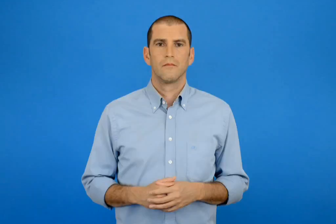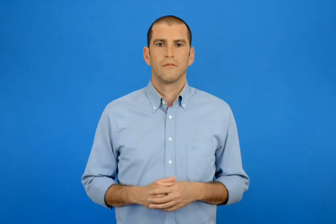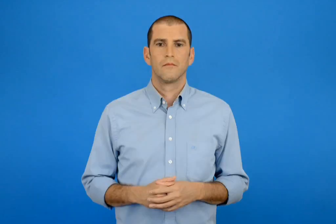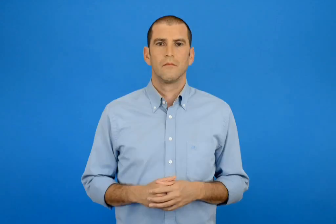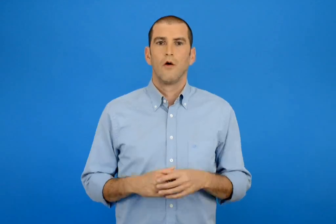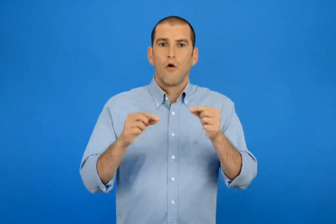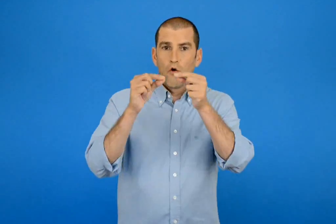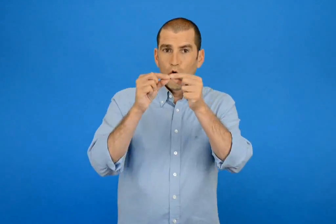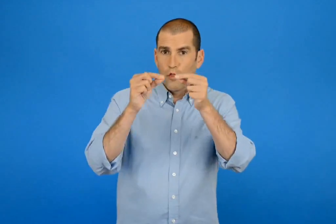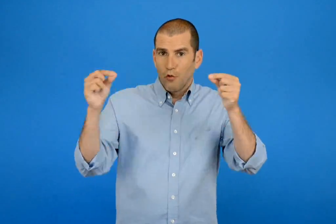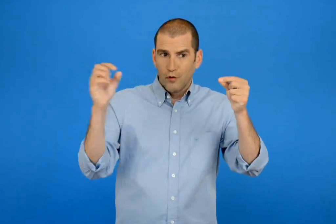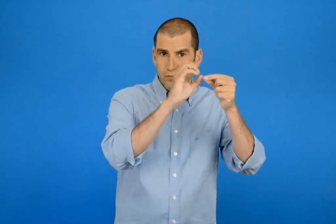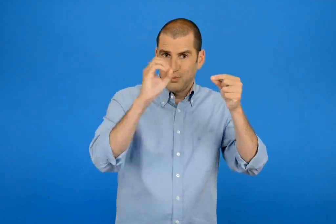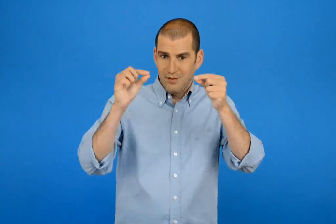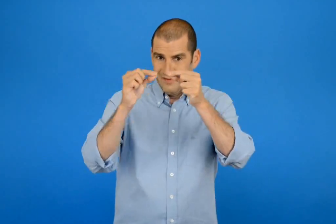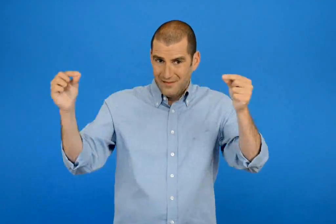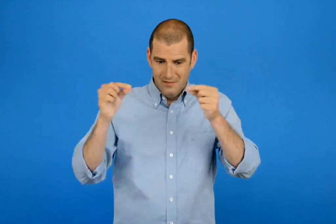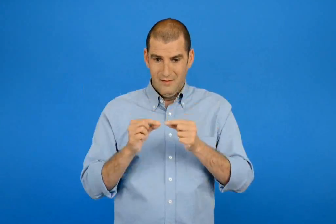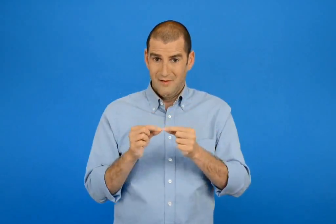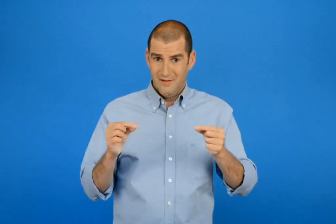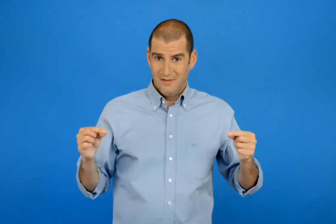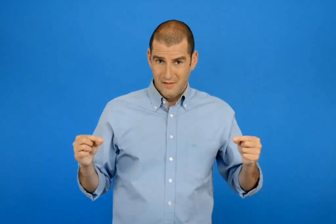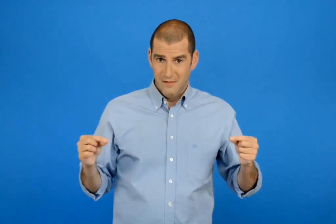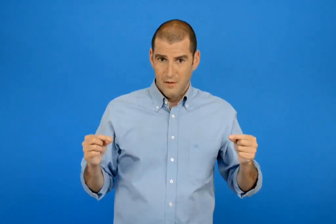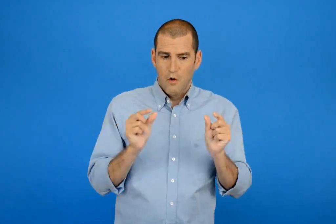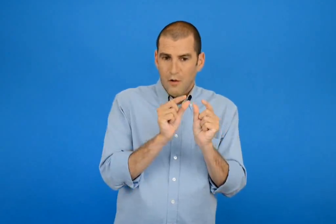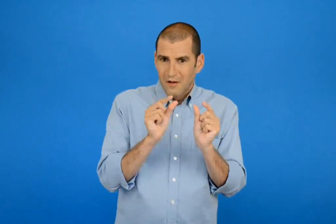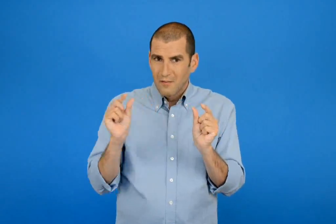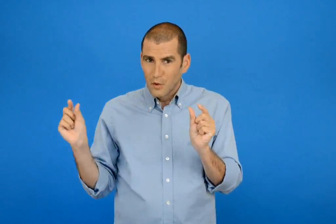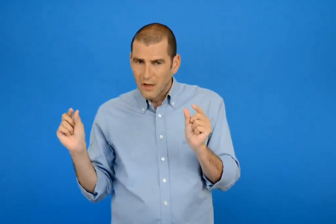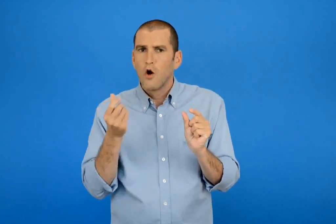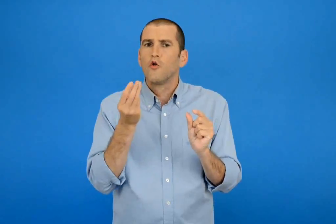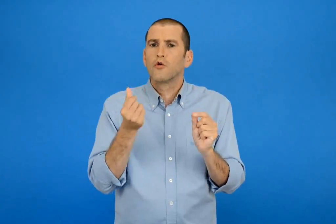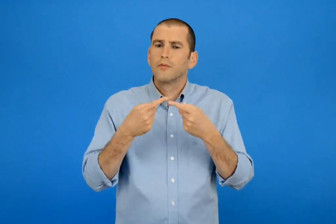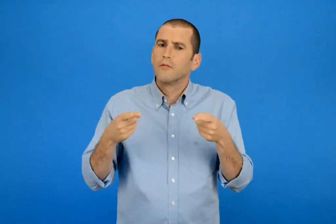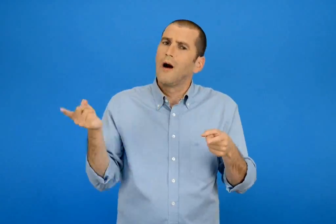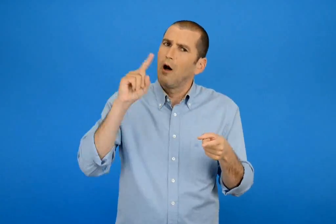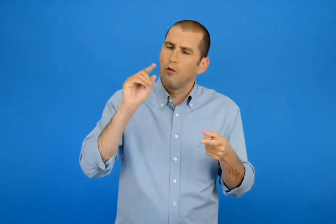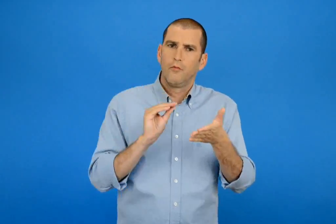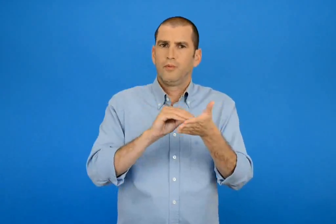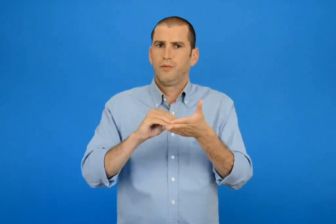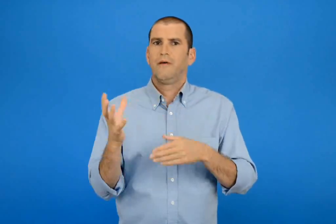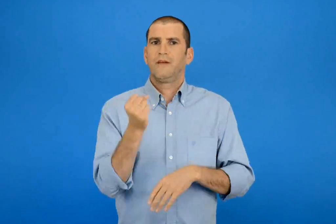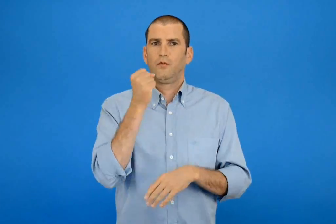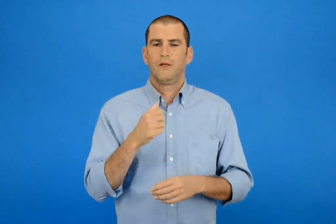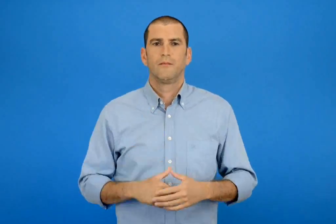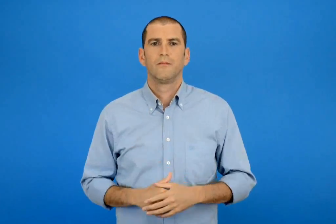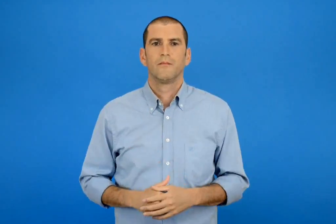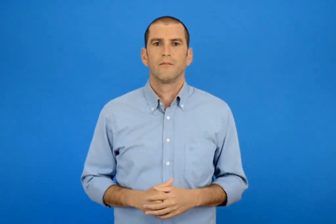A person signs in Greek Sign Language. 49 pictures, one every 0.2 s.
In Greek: βρίσκουμε και άλλους τρόπους για να φτιάξουμε διαφορετικά μοτίβα σε κάθε κορδόνι
